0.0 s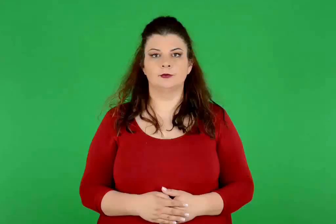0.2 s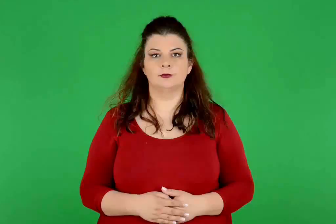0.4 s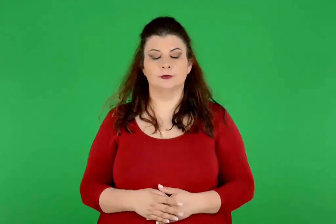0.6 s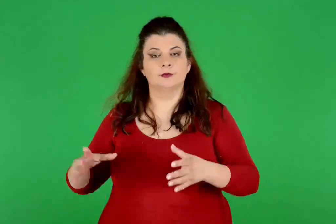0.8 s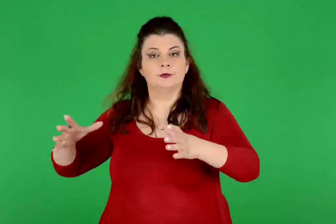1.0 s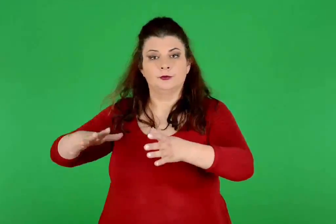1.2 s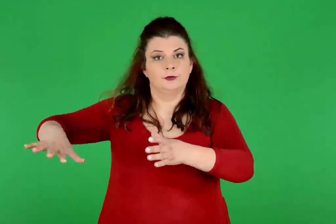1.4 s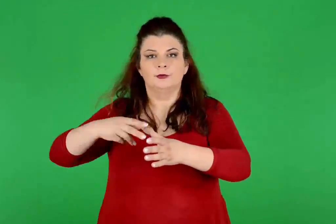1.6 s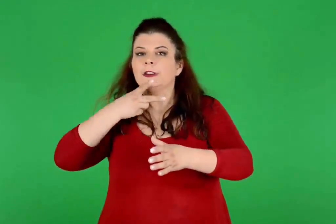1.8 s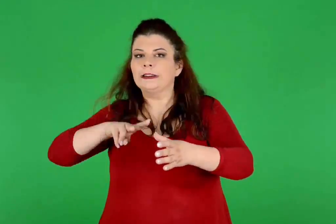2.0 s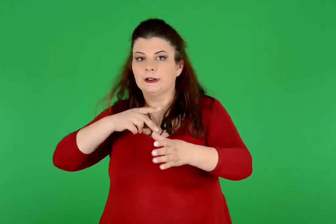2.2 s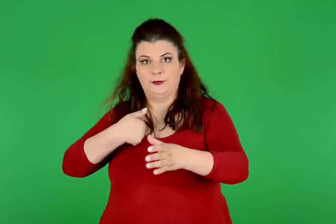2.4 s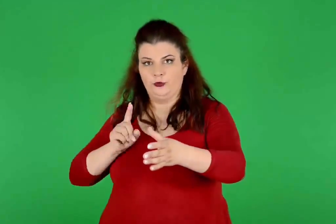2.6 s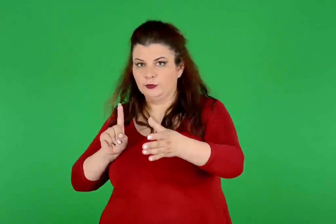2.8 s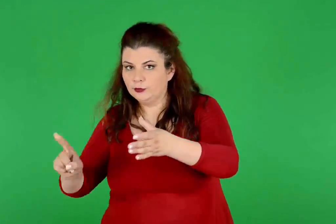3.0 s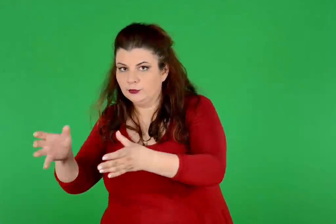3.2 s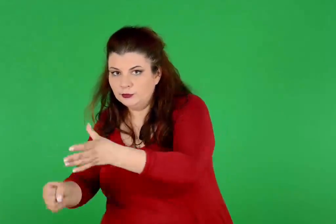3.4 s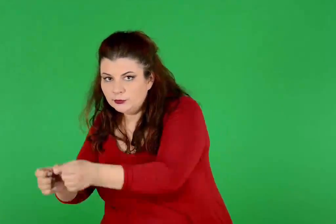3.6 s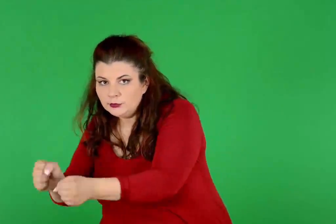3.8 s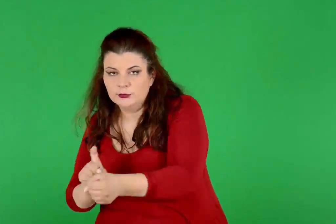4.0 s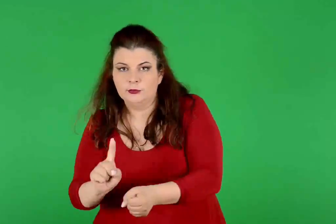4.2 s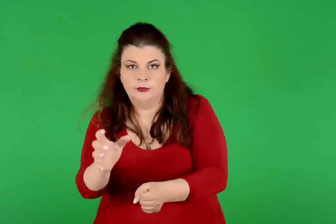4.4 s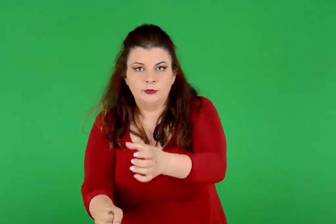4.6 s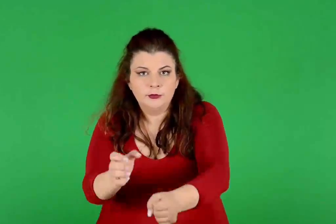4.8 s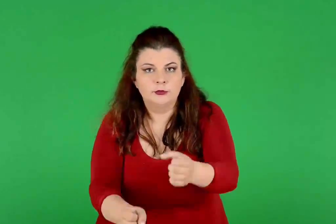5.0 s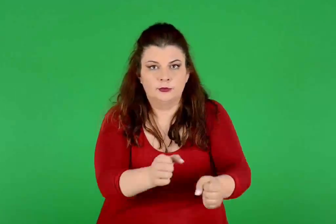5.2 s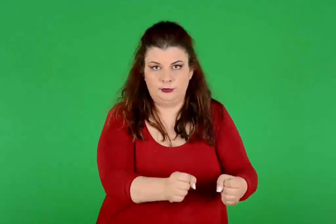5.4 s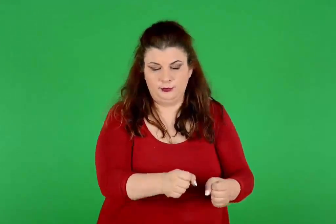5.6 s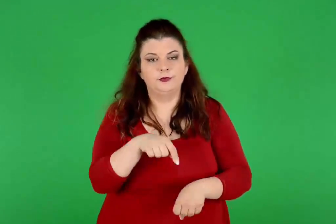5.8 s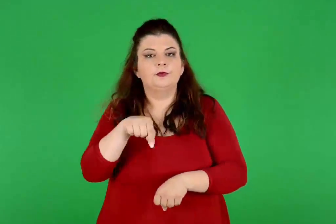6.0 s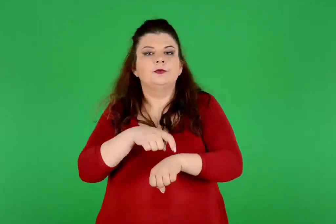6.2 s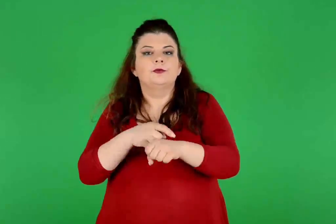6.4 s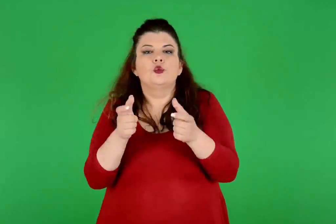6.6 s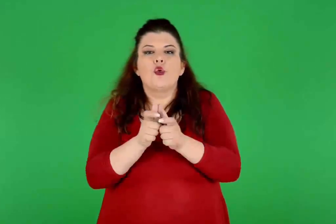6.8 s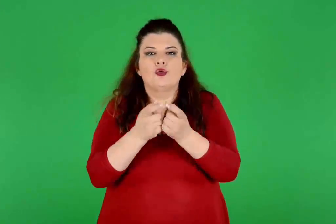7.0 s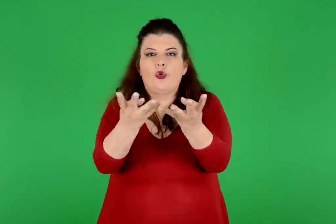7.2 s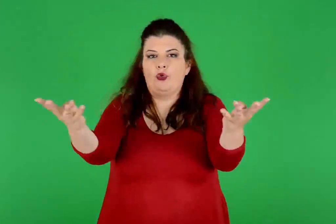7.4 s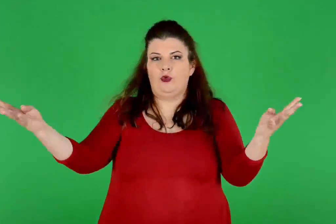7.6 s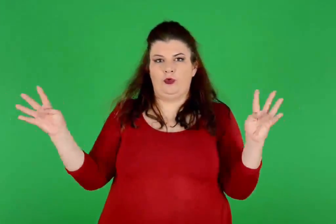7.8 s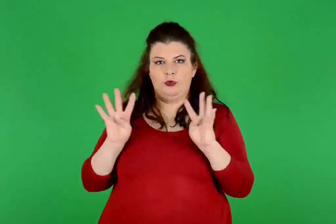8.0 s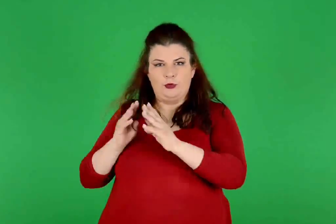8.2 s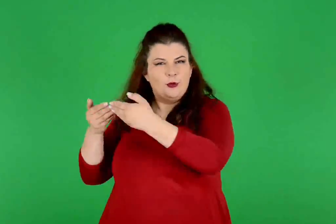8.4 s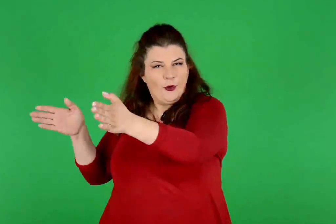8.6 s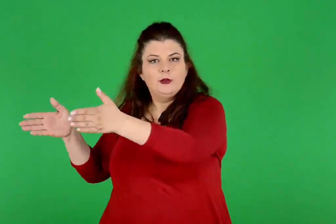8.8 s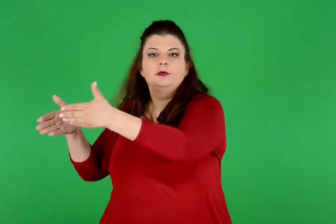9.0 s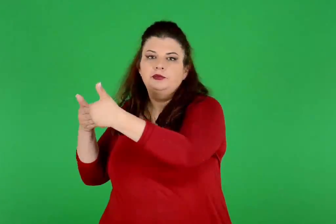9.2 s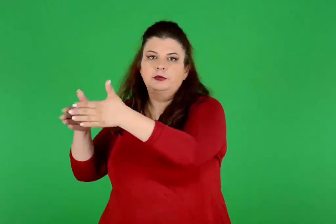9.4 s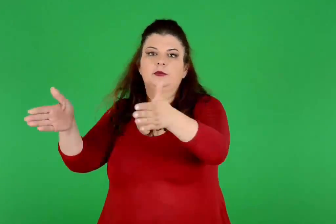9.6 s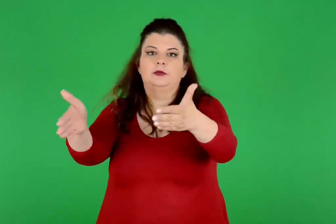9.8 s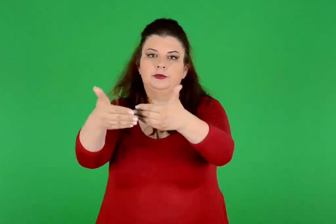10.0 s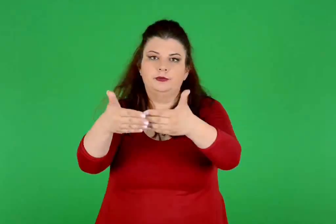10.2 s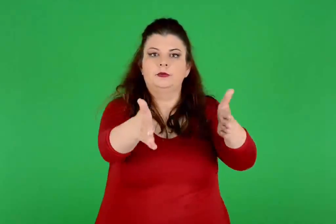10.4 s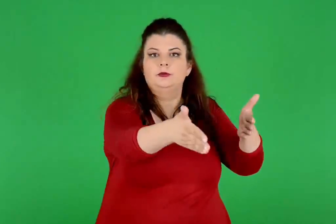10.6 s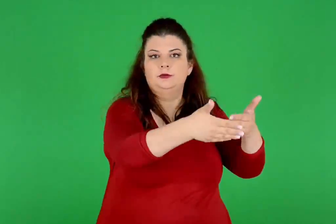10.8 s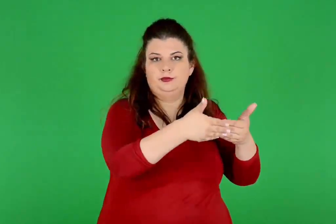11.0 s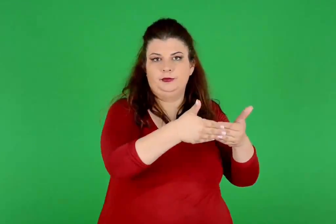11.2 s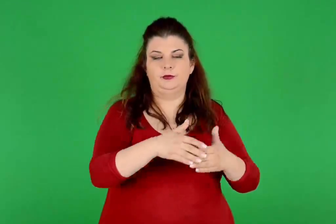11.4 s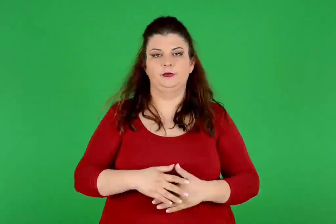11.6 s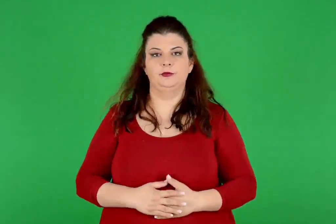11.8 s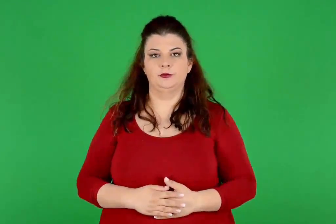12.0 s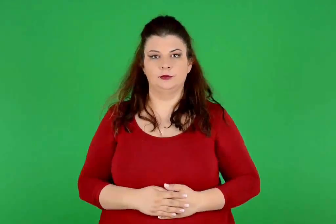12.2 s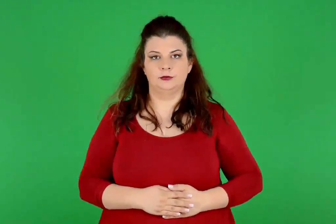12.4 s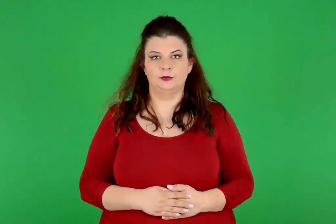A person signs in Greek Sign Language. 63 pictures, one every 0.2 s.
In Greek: εγώ θα αρμέξω τις κατσίκες μας. τότε οι πόρτες του τείχους γύρω από το χωριό μας θα κλείσουν
